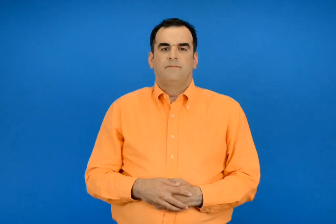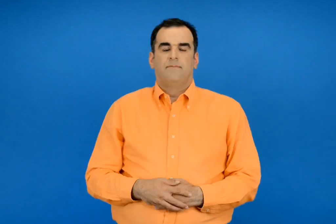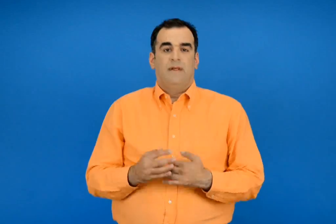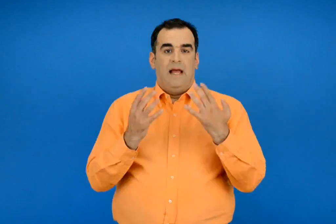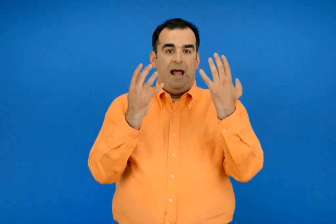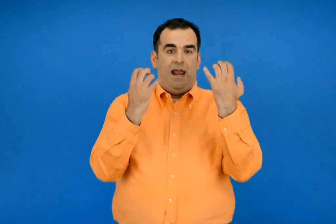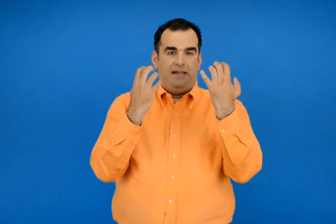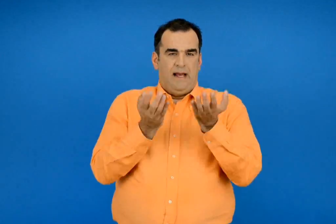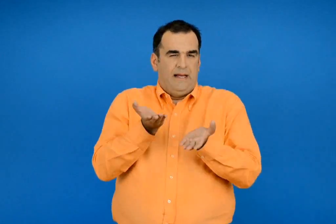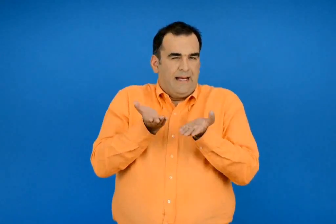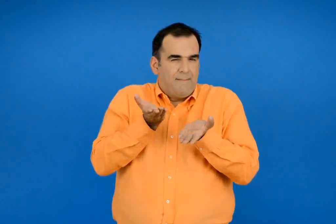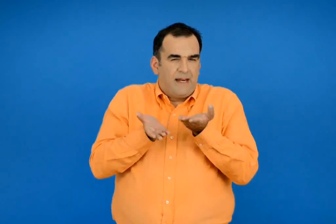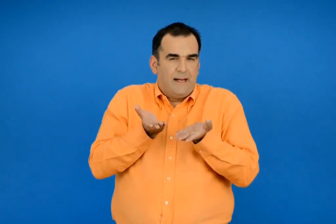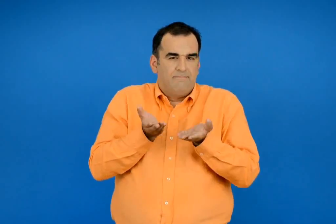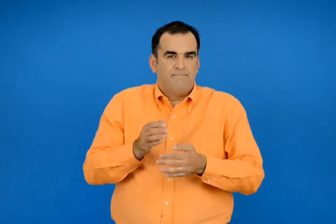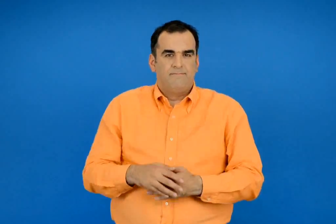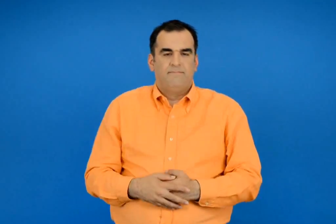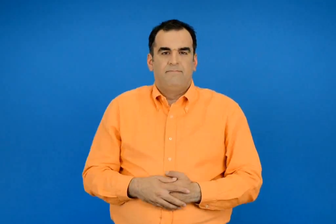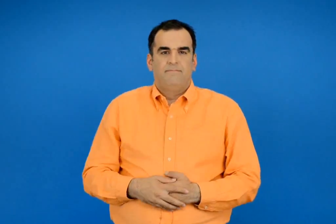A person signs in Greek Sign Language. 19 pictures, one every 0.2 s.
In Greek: 90 γραμμάρια
